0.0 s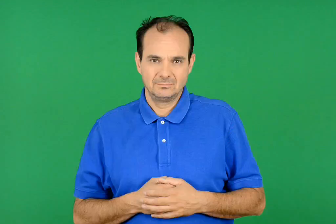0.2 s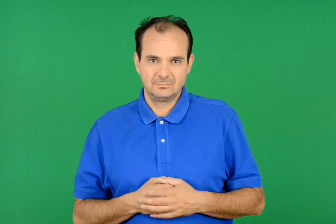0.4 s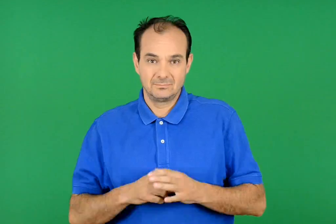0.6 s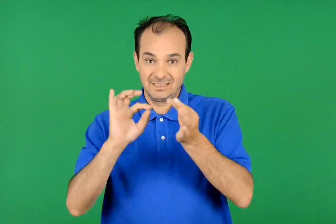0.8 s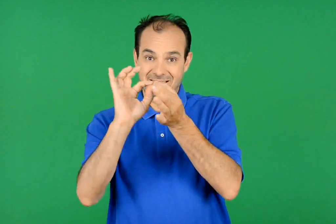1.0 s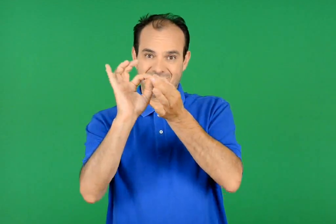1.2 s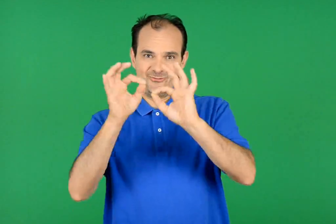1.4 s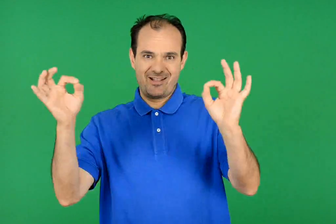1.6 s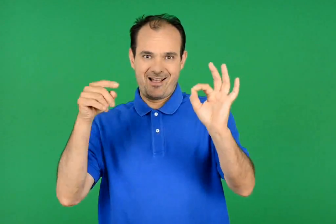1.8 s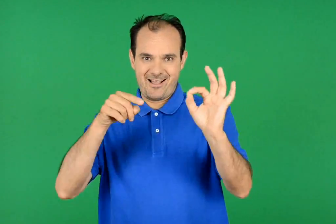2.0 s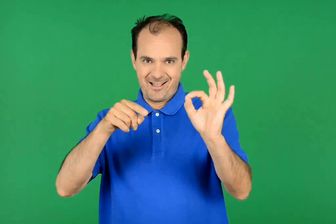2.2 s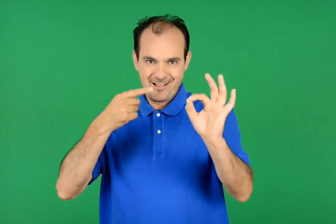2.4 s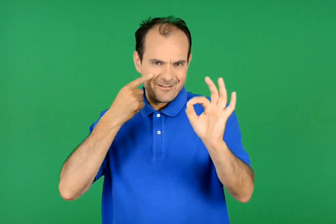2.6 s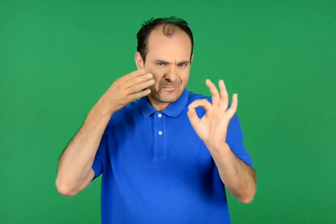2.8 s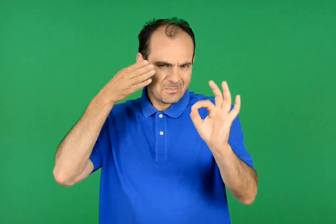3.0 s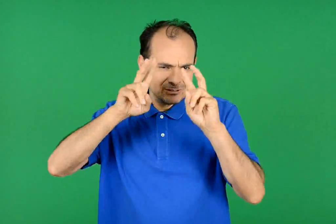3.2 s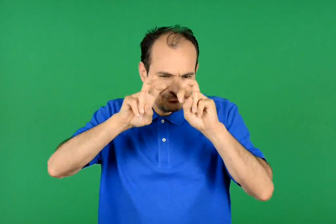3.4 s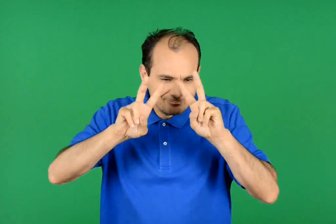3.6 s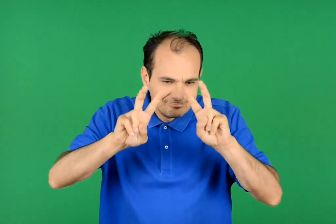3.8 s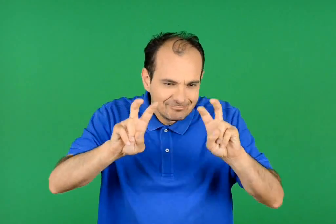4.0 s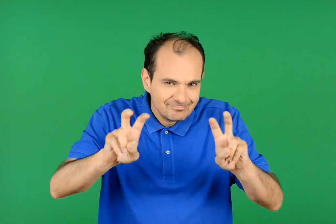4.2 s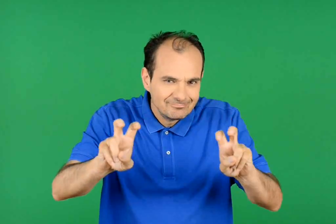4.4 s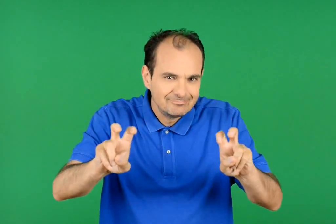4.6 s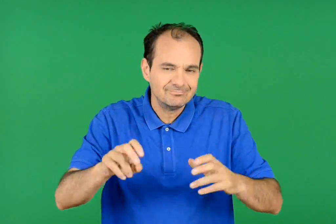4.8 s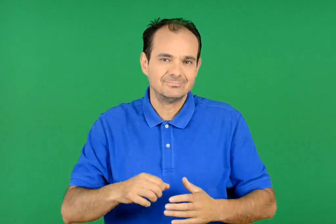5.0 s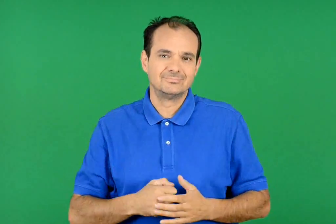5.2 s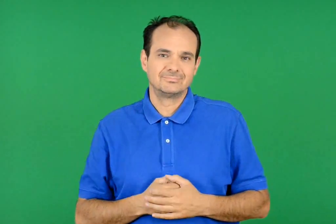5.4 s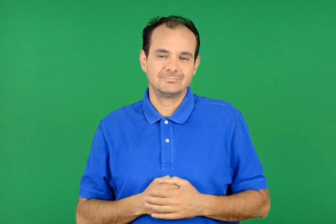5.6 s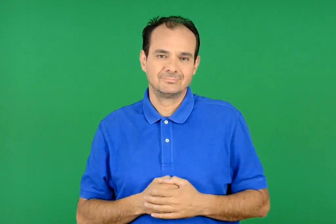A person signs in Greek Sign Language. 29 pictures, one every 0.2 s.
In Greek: ξεκλειδώνω την ιστορία
